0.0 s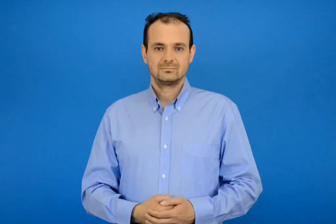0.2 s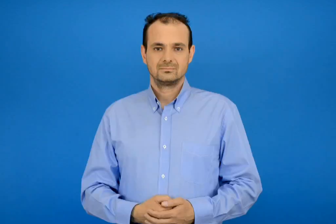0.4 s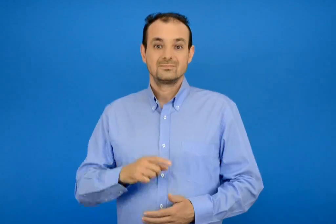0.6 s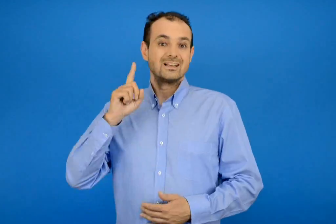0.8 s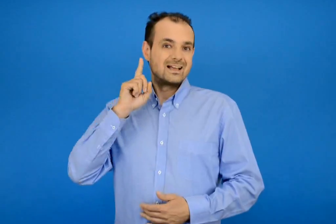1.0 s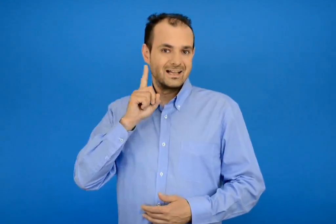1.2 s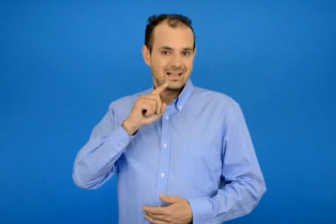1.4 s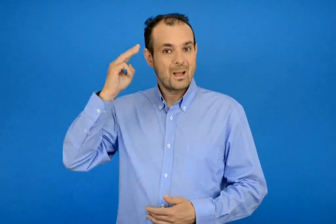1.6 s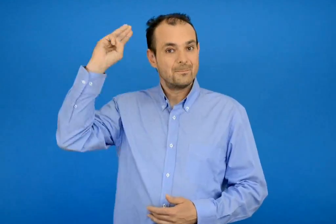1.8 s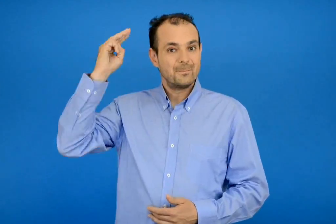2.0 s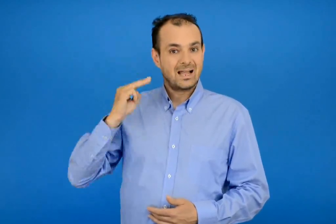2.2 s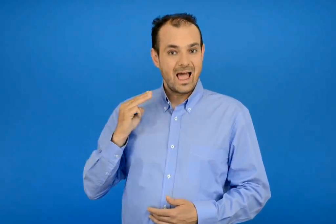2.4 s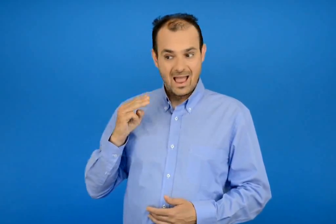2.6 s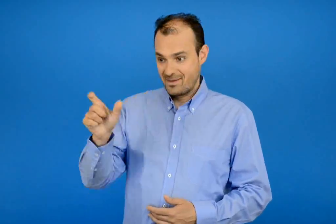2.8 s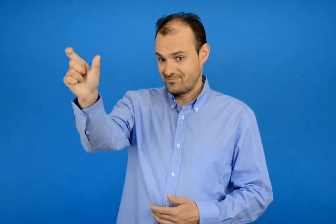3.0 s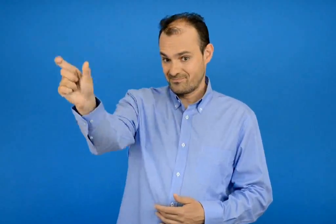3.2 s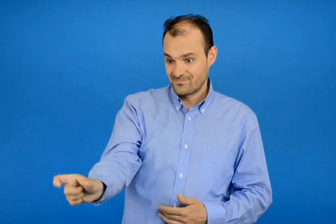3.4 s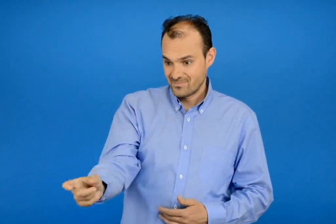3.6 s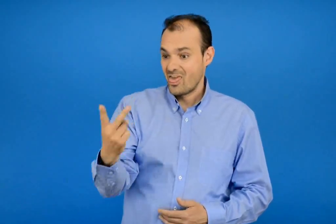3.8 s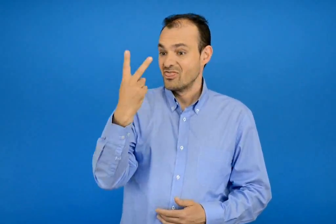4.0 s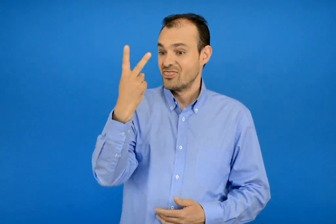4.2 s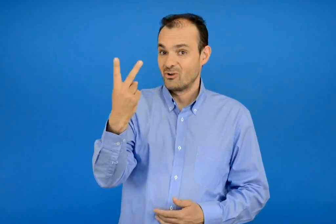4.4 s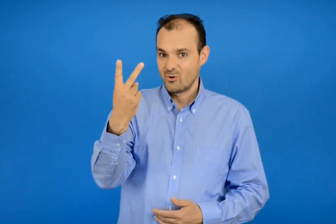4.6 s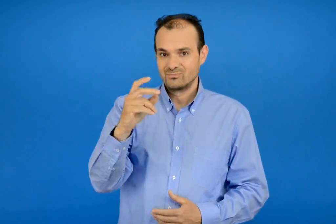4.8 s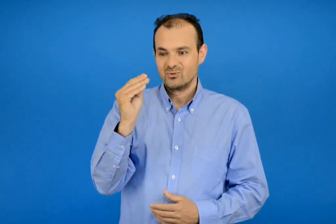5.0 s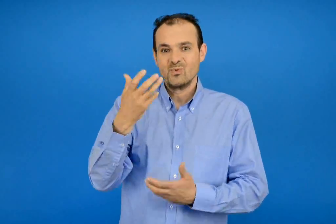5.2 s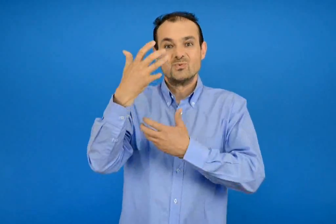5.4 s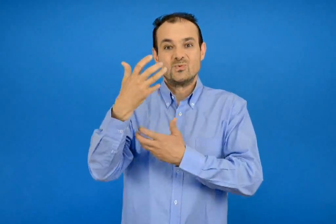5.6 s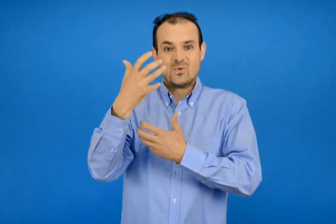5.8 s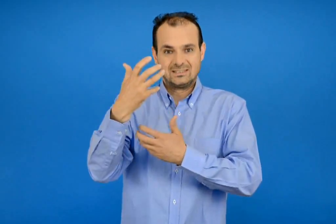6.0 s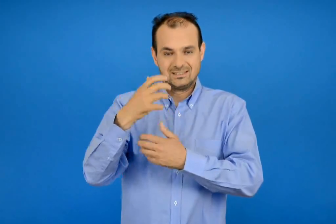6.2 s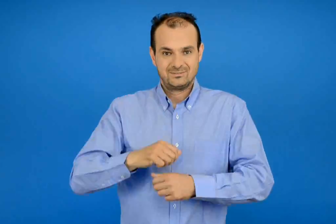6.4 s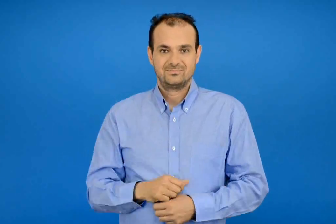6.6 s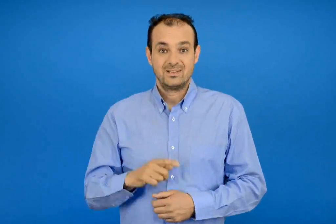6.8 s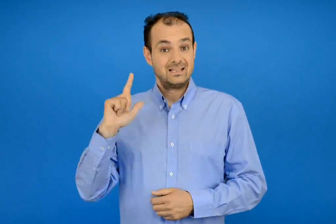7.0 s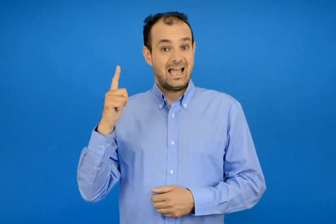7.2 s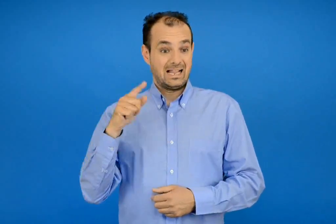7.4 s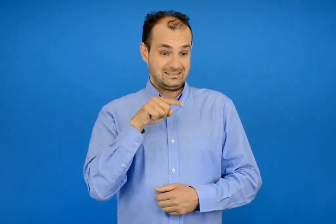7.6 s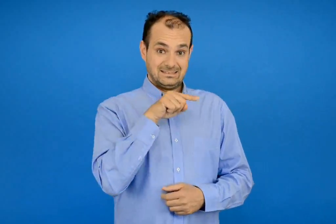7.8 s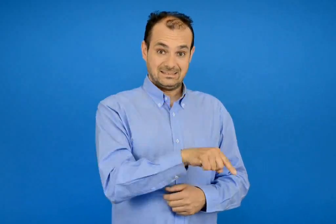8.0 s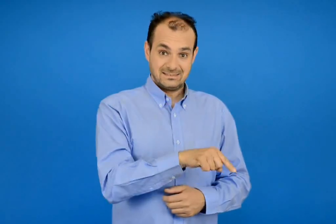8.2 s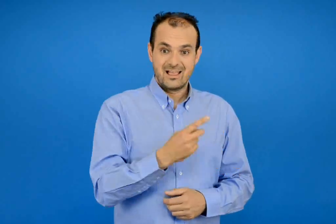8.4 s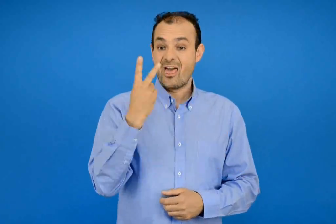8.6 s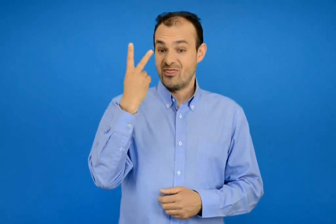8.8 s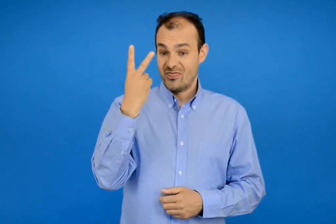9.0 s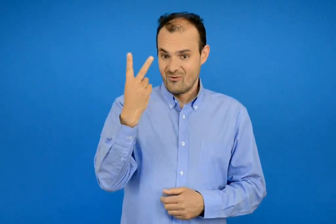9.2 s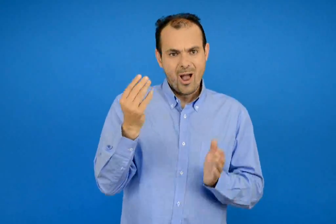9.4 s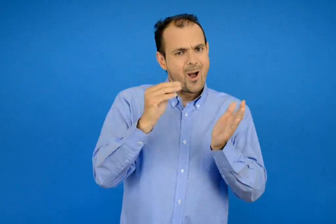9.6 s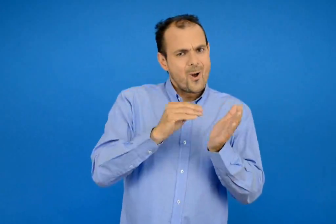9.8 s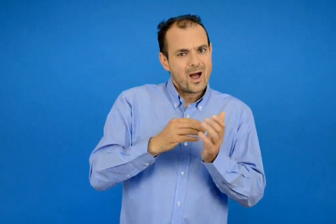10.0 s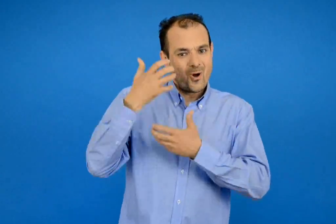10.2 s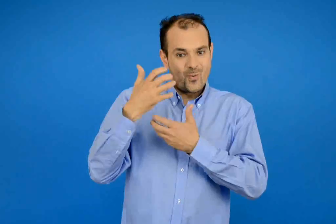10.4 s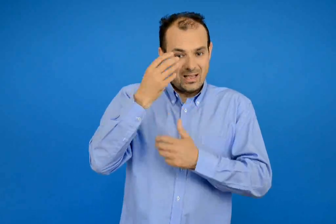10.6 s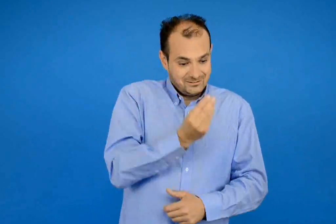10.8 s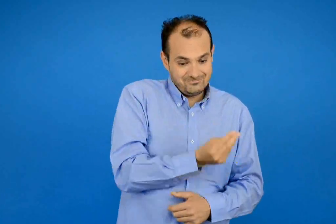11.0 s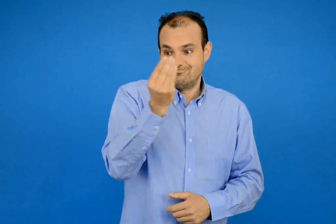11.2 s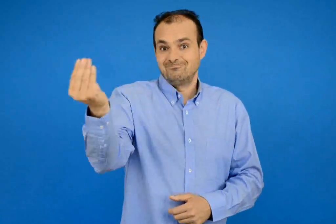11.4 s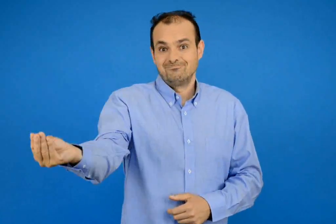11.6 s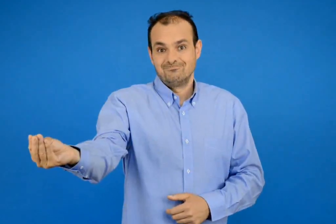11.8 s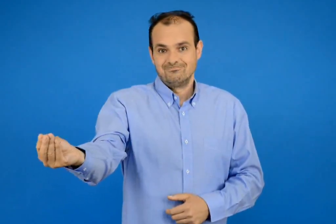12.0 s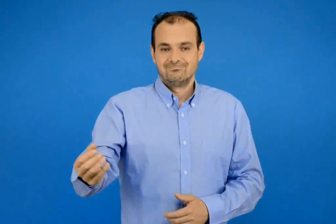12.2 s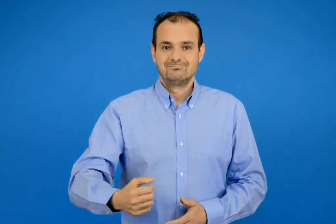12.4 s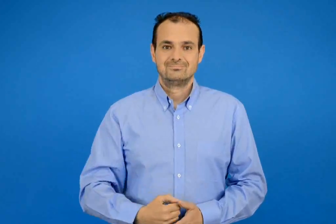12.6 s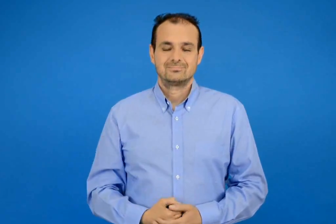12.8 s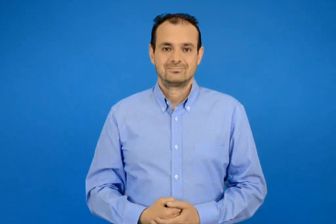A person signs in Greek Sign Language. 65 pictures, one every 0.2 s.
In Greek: η μαρίνα είχε 2 κούκλες ο γιάννης της έδωσε ακόμα δύο κούκλες
